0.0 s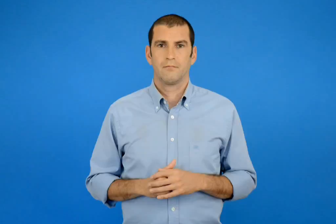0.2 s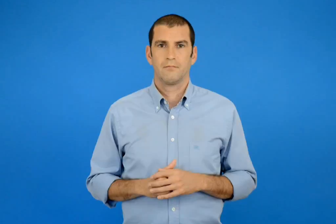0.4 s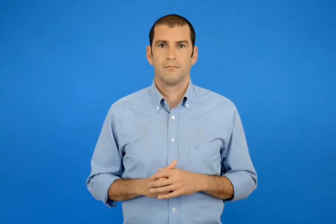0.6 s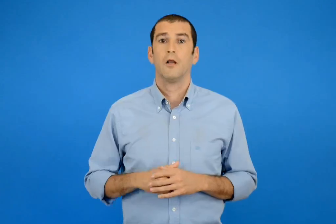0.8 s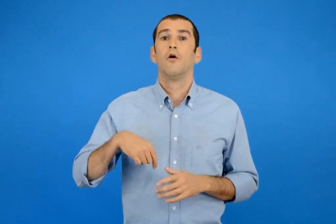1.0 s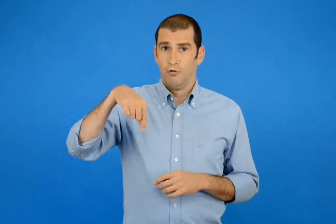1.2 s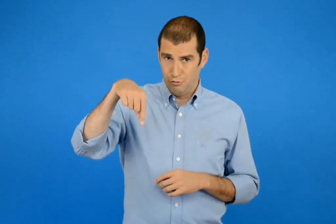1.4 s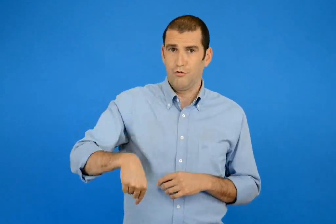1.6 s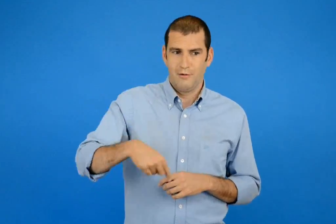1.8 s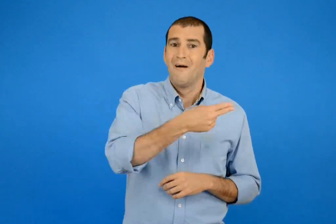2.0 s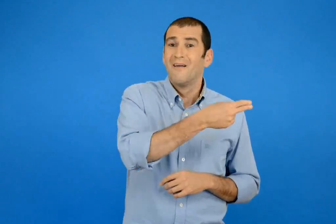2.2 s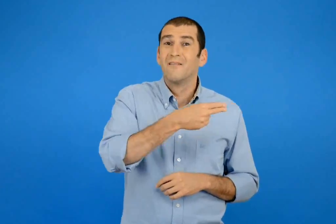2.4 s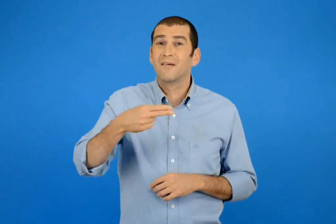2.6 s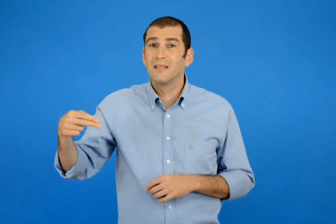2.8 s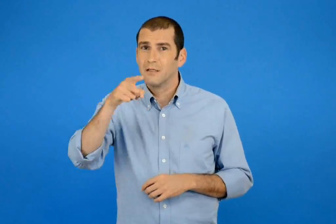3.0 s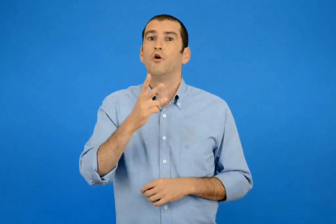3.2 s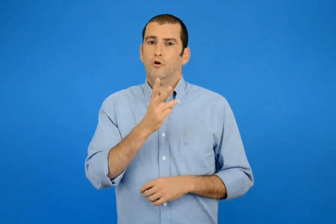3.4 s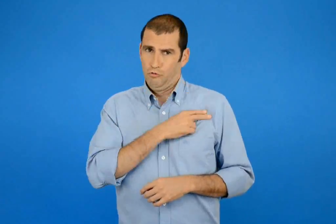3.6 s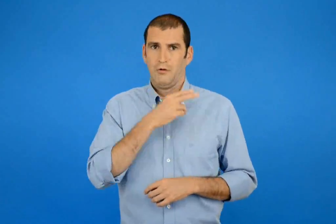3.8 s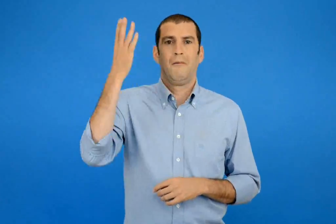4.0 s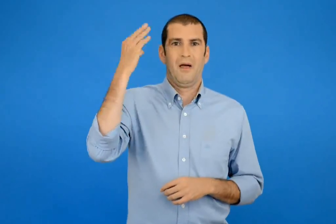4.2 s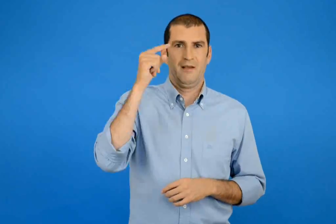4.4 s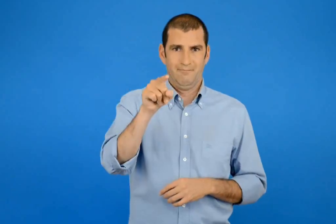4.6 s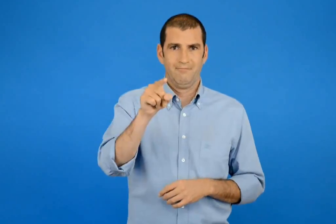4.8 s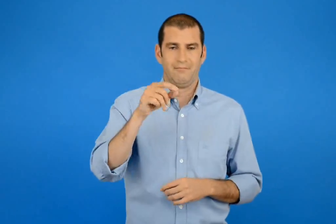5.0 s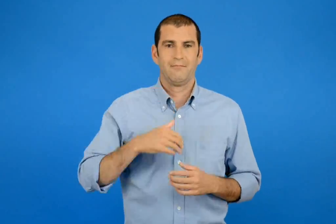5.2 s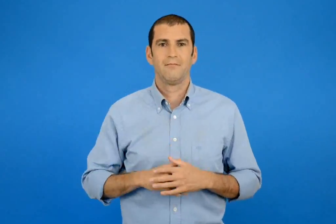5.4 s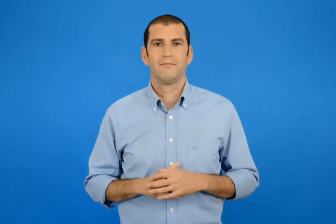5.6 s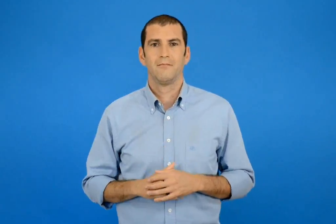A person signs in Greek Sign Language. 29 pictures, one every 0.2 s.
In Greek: τώρα μαθέ τη φράση σωστά
